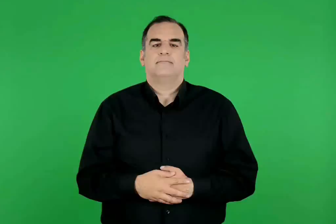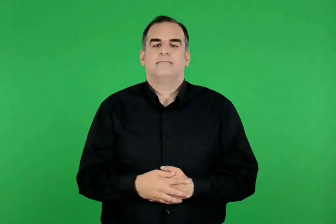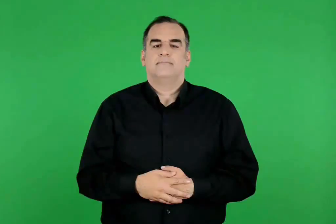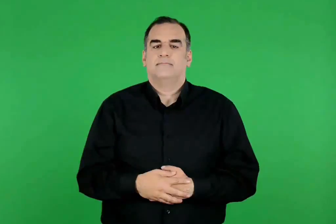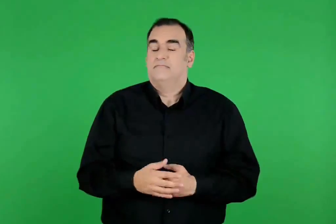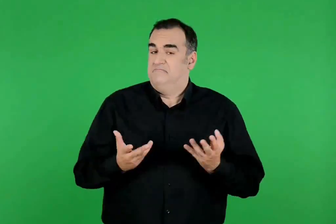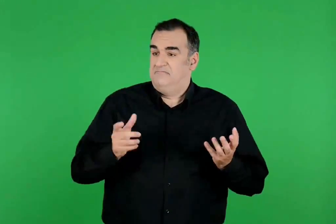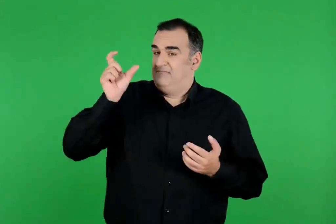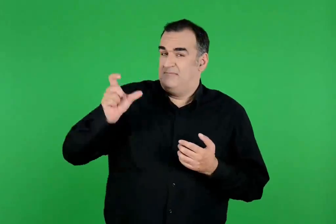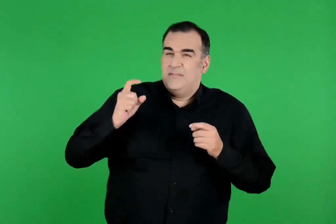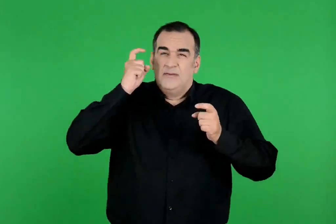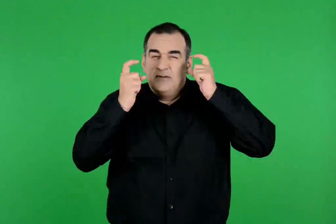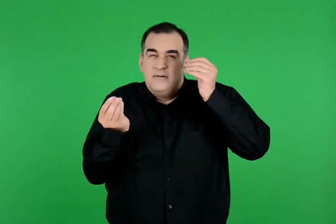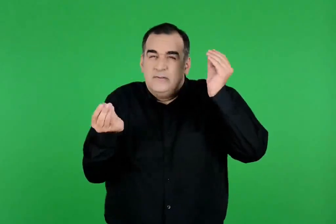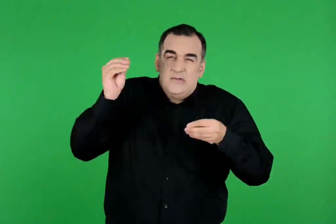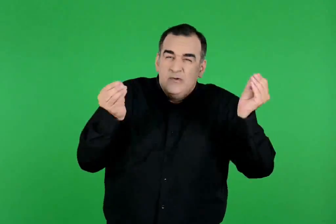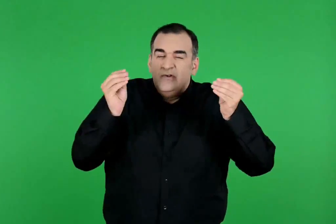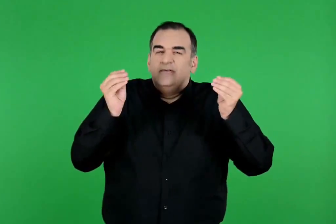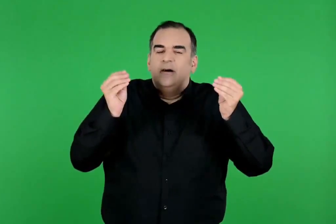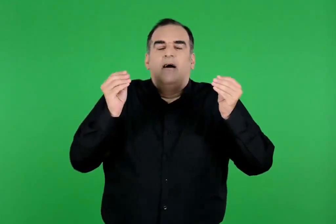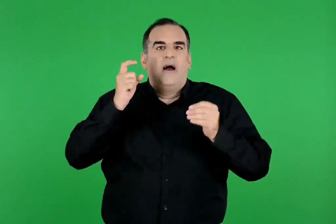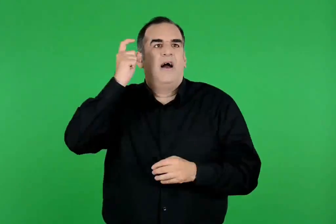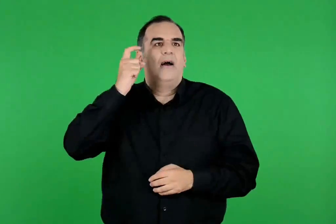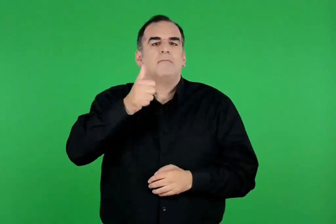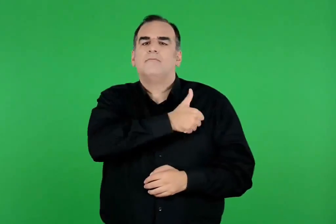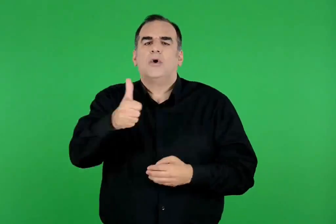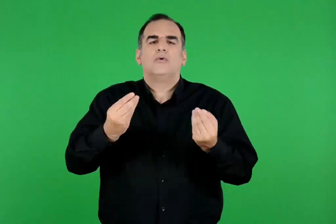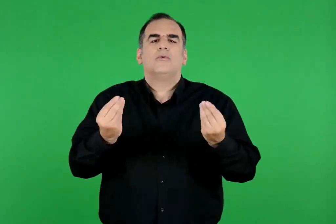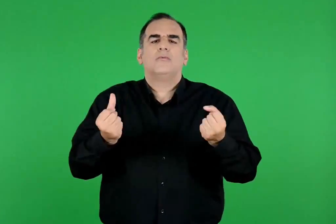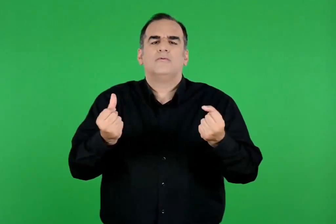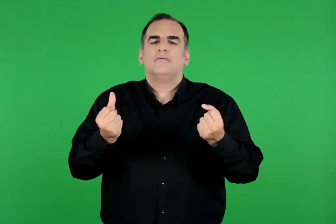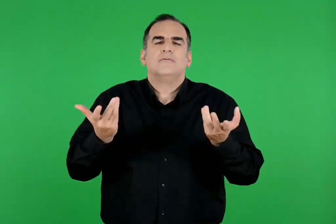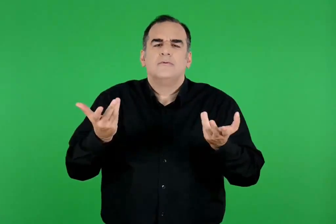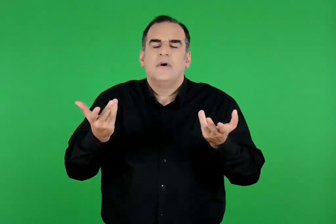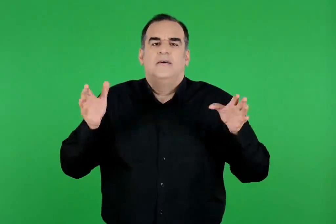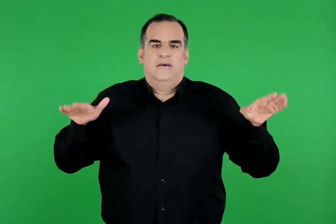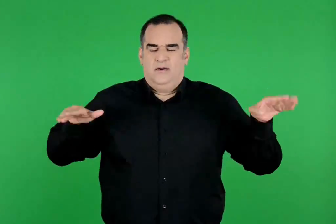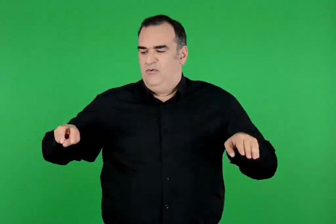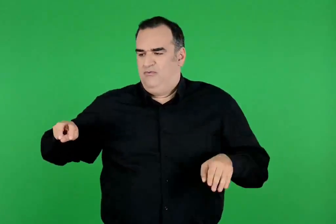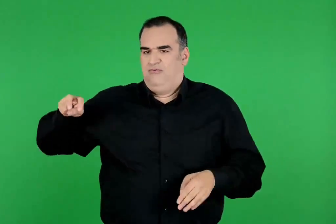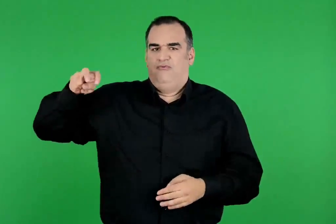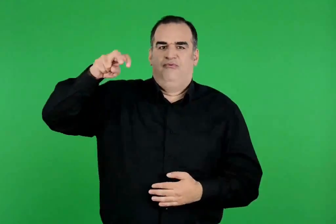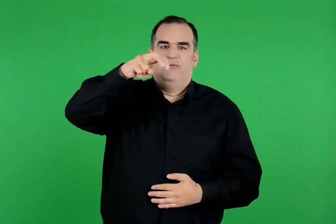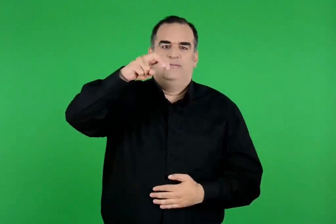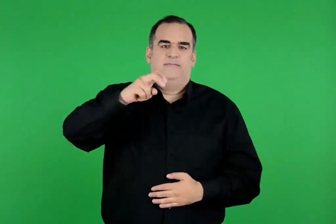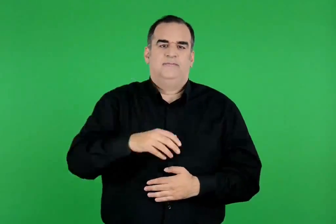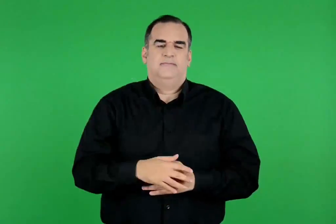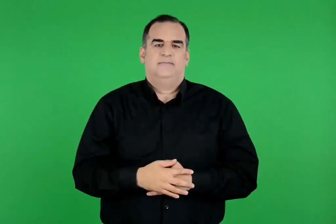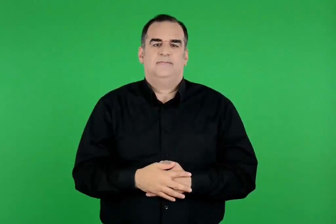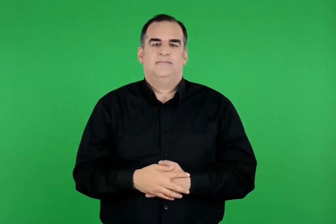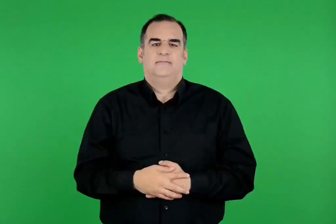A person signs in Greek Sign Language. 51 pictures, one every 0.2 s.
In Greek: καθώς όμως ήταν πολυμήχανος , σκέφτηκε ότι ο μόνος τρόπος ήταν να φύγει σαν πουλί
